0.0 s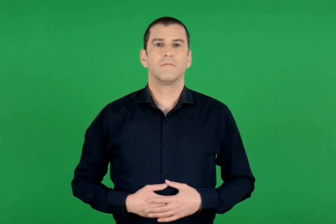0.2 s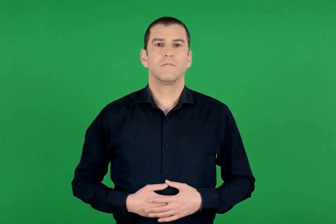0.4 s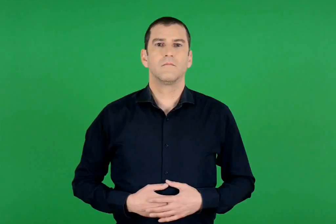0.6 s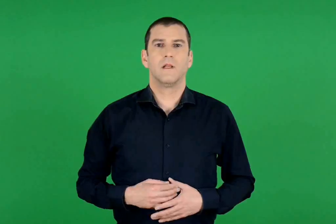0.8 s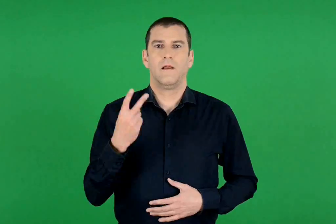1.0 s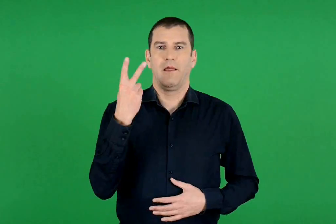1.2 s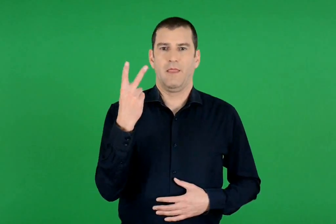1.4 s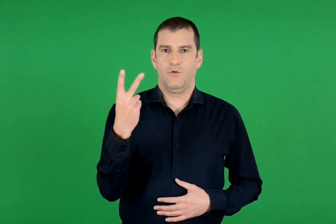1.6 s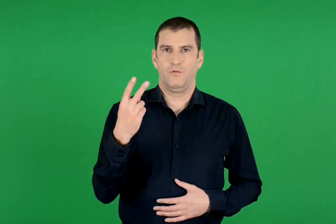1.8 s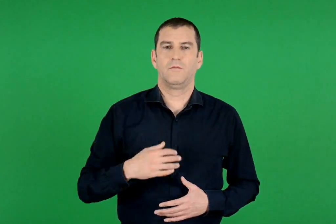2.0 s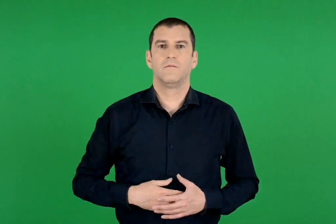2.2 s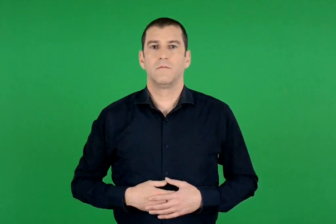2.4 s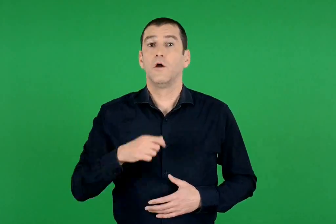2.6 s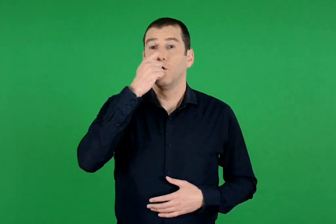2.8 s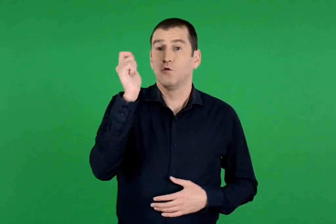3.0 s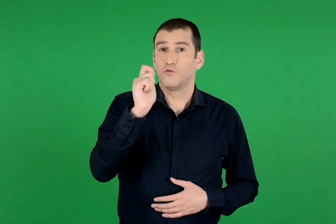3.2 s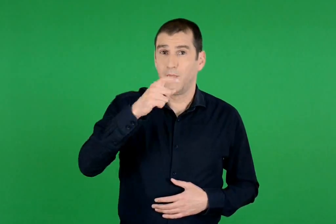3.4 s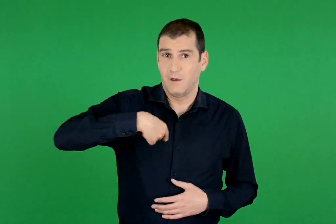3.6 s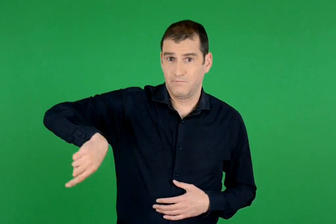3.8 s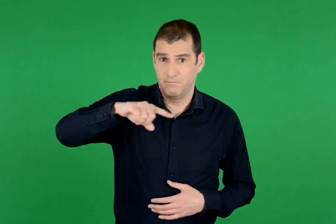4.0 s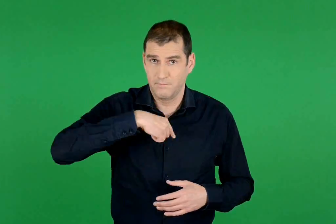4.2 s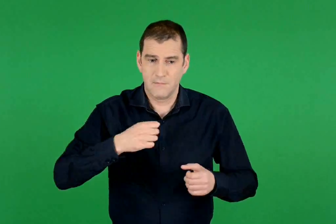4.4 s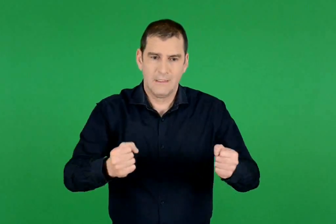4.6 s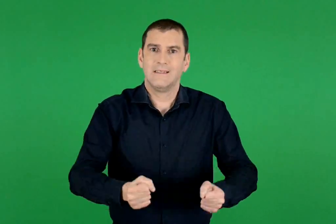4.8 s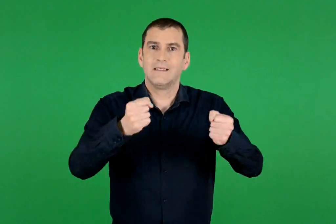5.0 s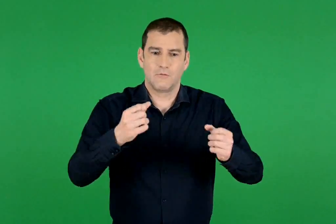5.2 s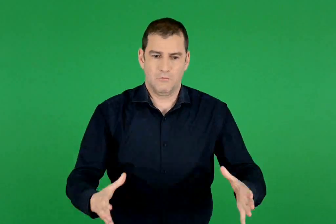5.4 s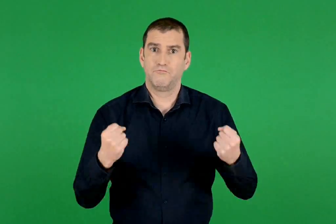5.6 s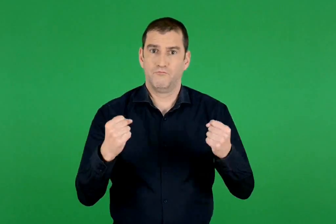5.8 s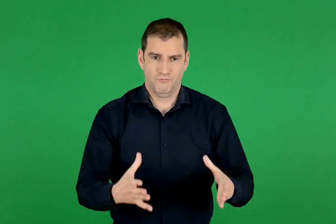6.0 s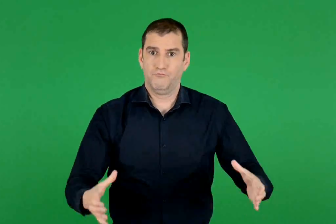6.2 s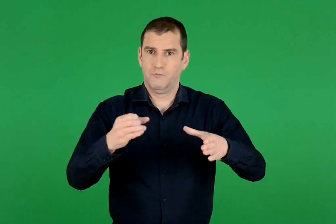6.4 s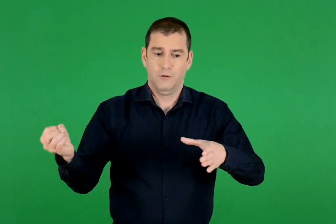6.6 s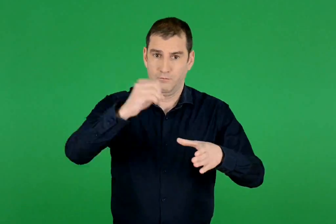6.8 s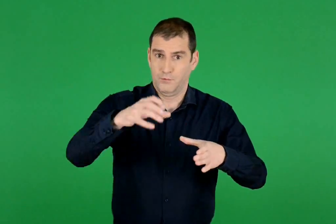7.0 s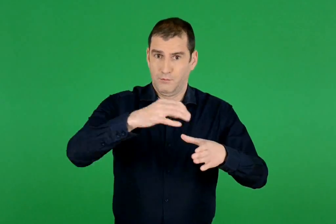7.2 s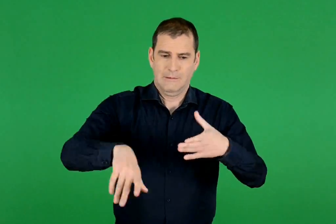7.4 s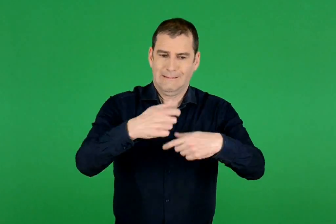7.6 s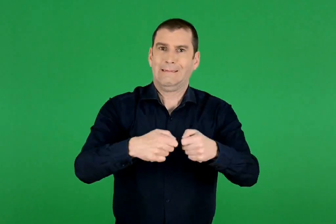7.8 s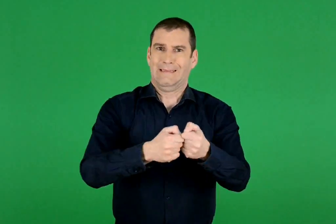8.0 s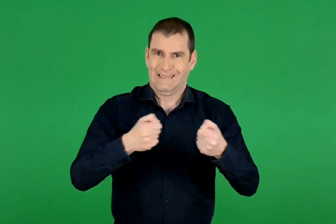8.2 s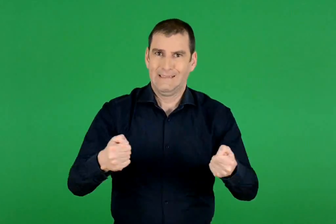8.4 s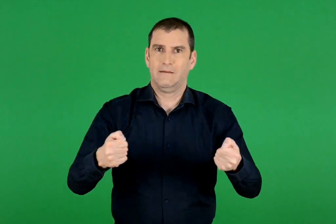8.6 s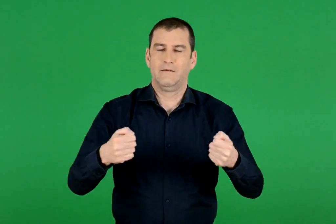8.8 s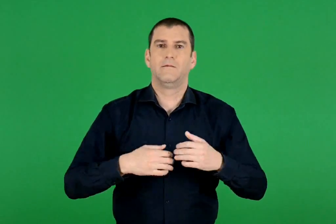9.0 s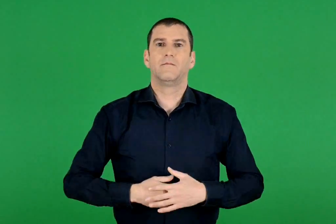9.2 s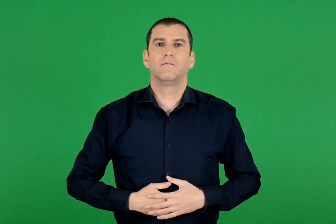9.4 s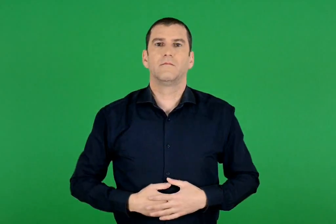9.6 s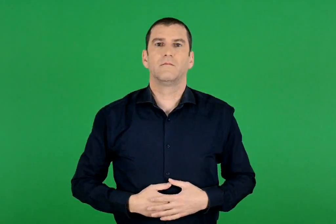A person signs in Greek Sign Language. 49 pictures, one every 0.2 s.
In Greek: 2. τα σκουπίδια τα βάζουμε σε γερές σακούλες καλά δεμένες
